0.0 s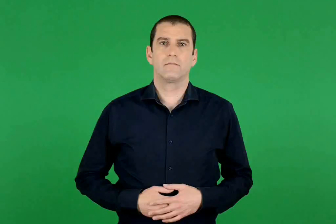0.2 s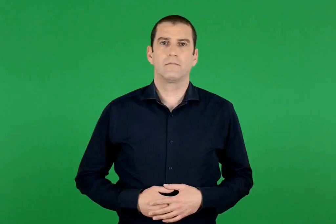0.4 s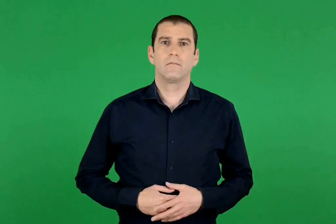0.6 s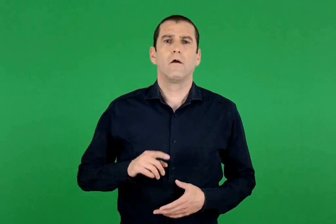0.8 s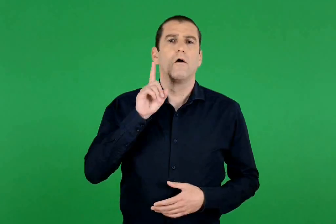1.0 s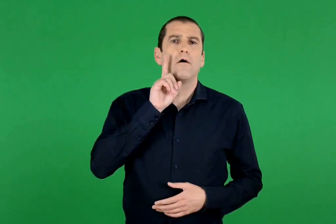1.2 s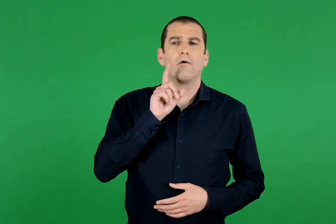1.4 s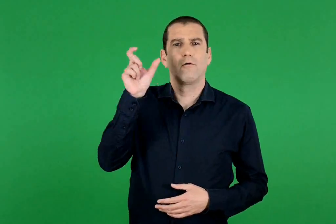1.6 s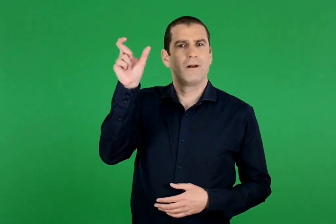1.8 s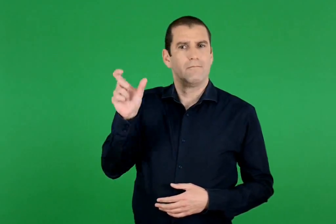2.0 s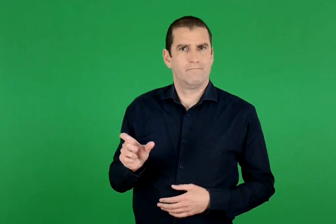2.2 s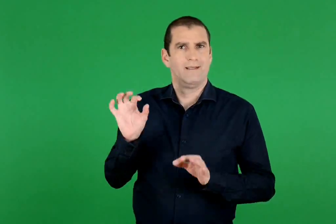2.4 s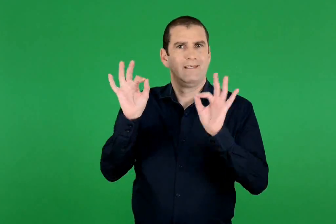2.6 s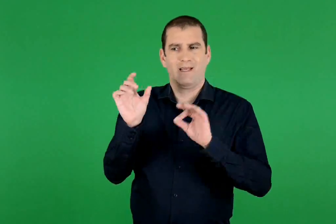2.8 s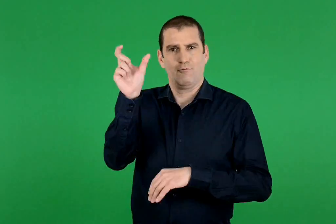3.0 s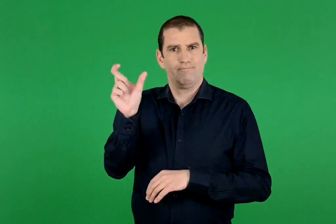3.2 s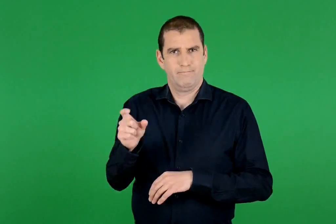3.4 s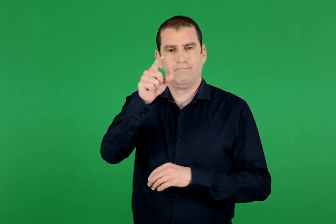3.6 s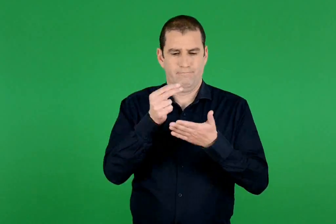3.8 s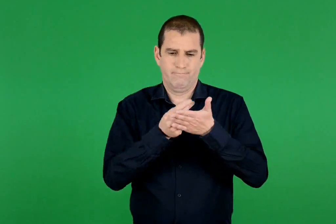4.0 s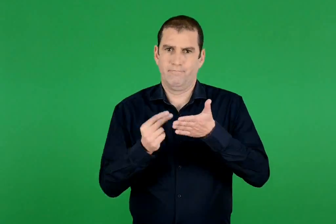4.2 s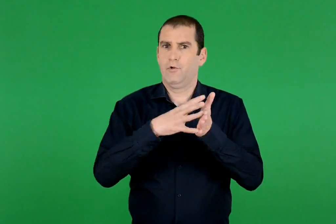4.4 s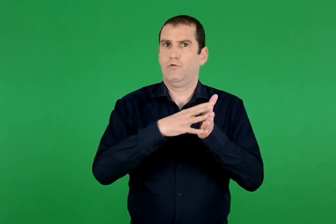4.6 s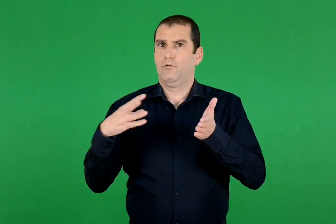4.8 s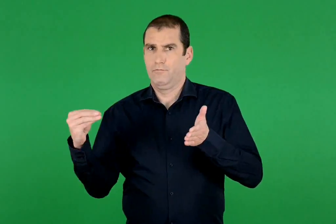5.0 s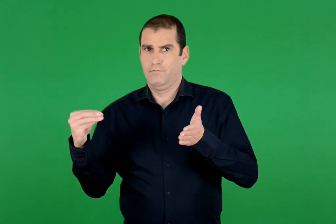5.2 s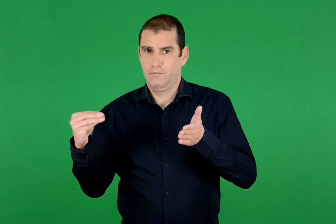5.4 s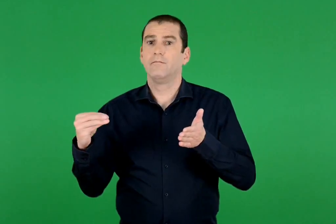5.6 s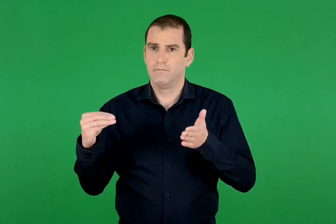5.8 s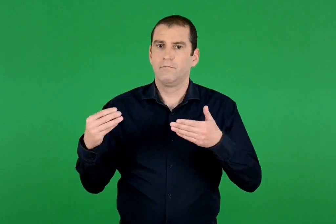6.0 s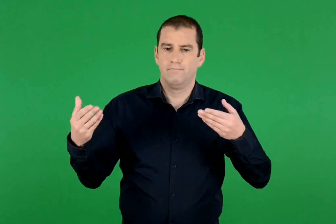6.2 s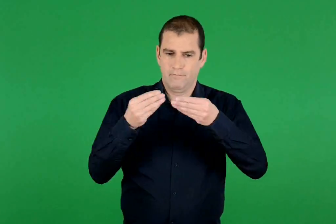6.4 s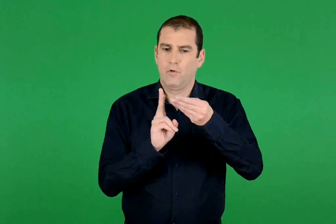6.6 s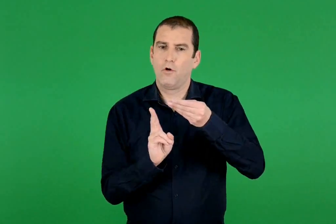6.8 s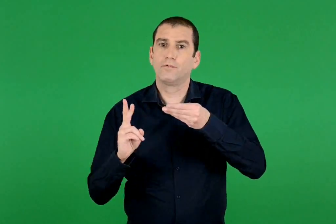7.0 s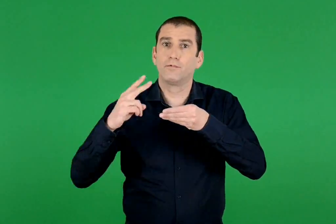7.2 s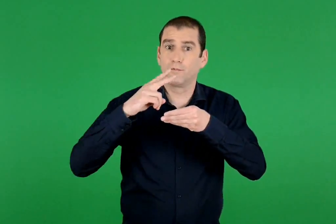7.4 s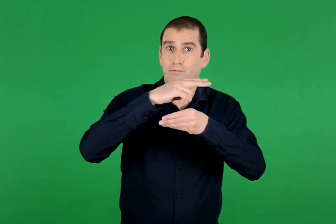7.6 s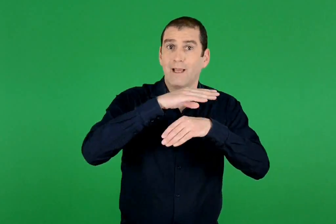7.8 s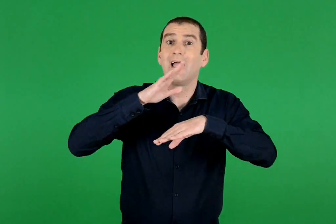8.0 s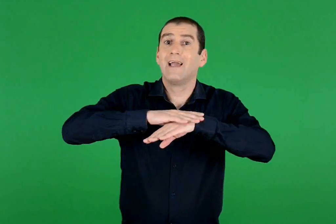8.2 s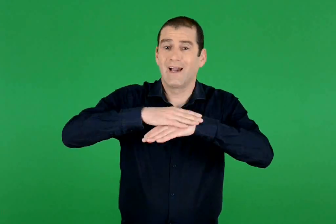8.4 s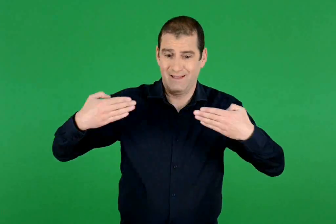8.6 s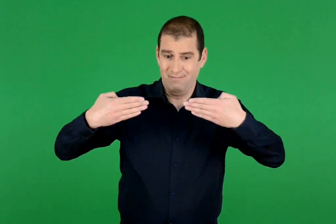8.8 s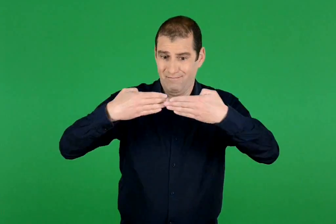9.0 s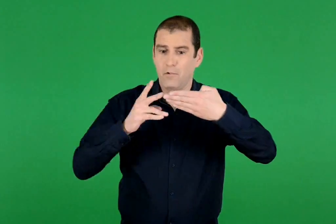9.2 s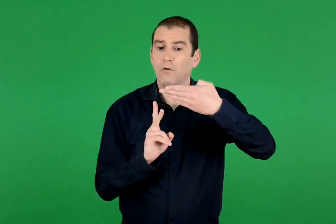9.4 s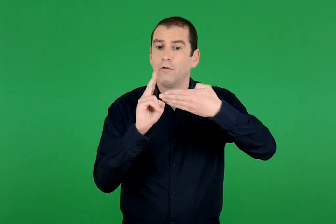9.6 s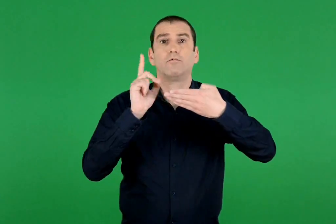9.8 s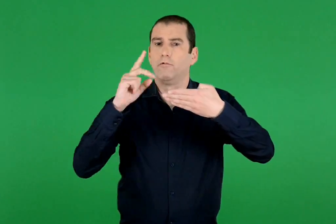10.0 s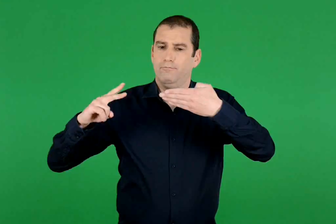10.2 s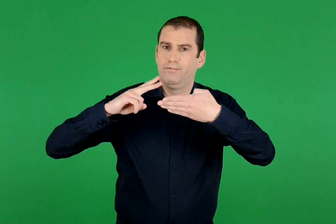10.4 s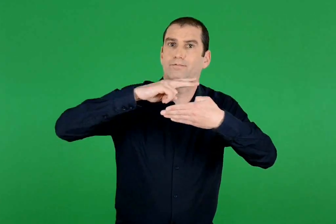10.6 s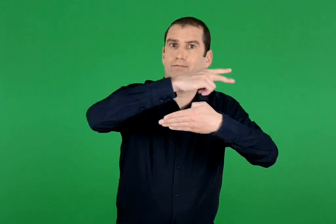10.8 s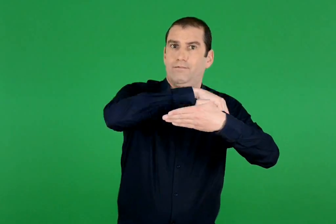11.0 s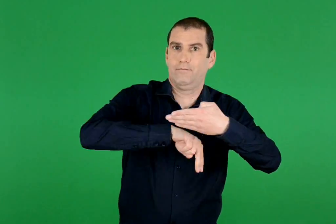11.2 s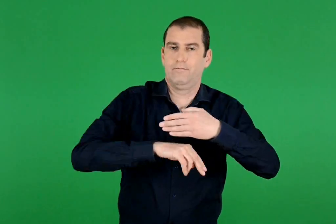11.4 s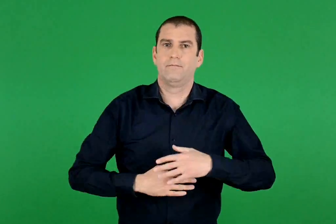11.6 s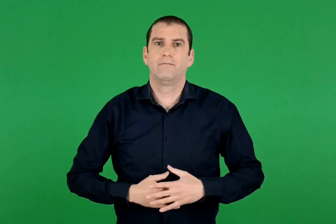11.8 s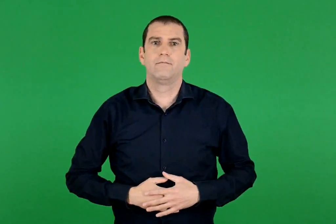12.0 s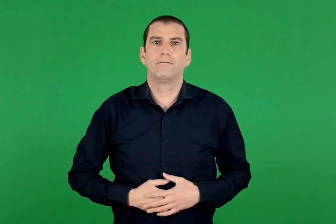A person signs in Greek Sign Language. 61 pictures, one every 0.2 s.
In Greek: αντίγραψε τη φιγούρα της κοπέλας και κόψε γύρω γύρω , αφήνοντας τα χέρια ενωμένα
